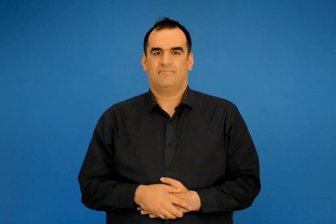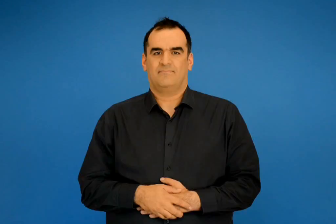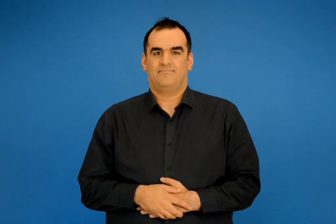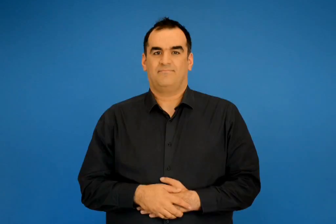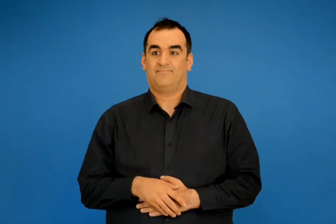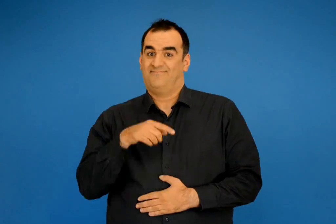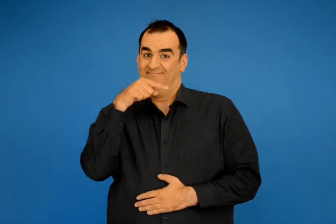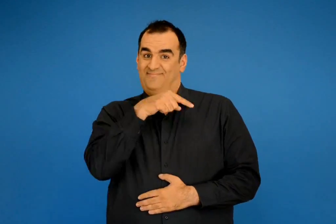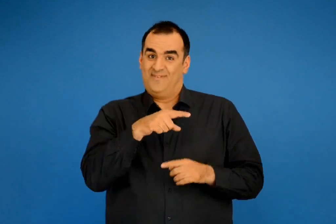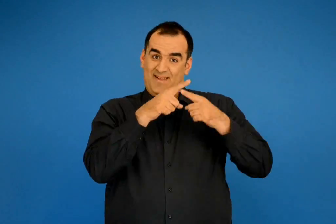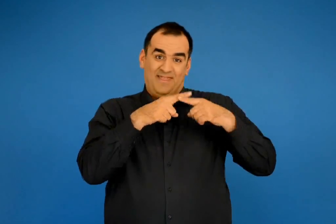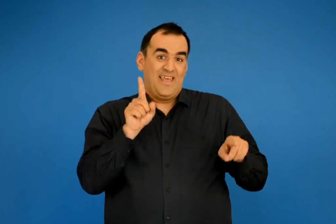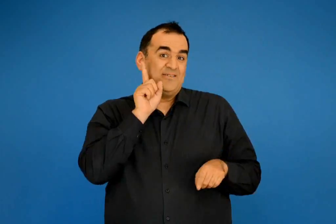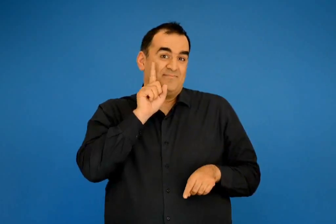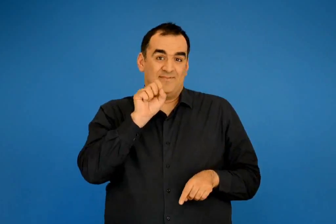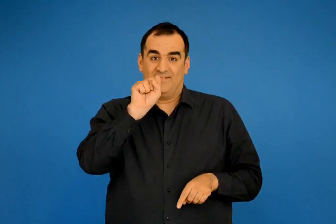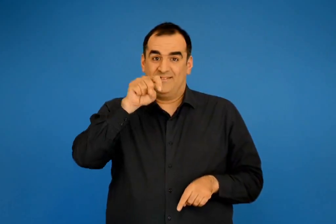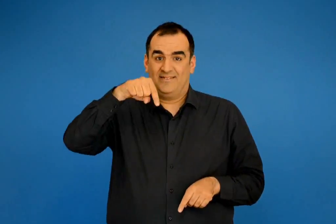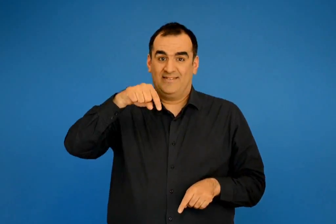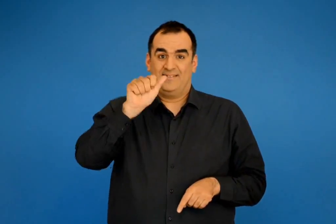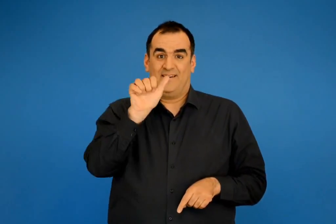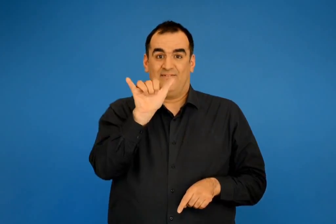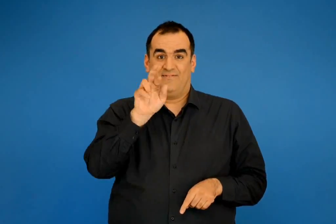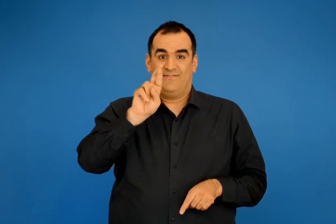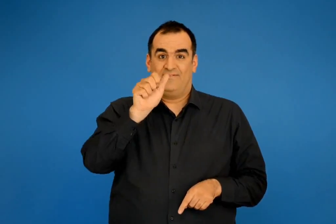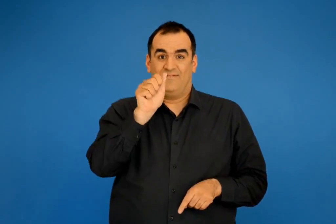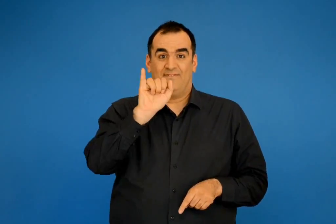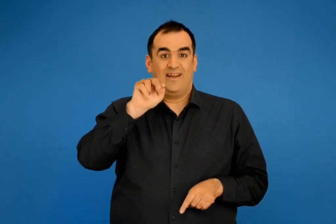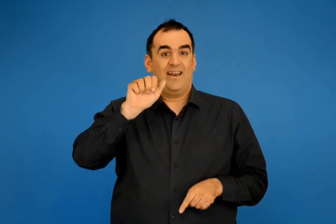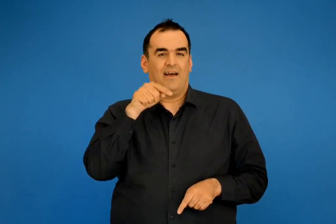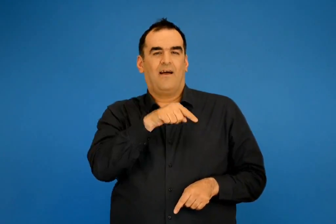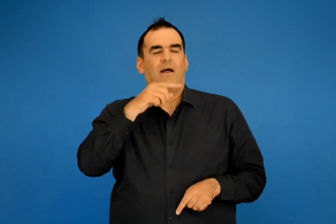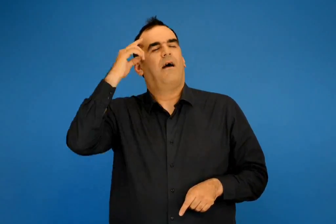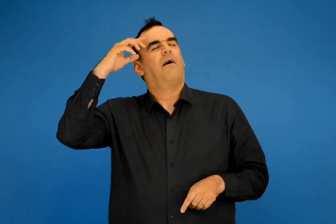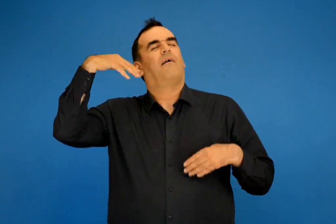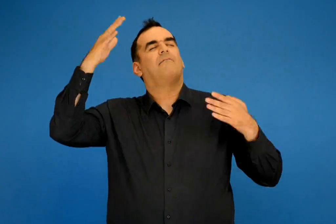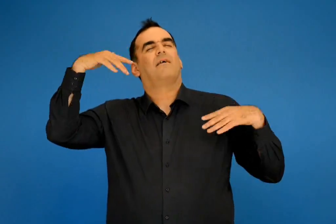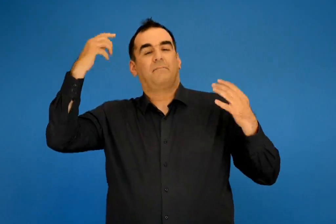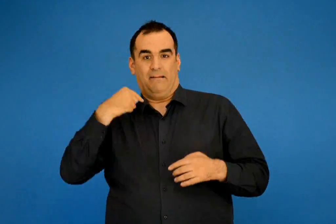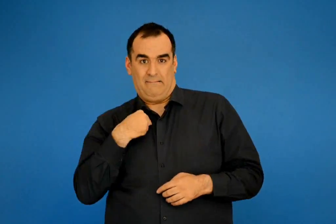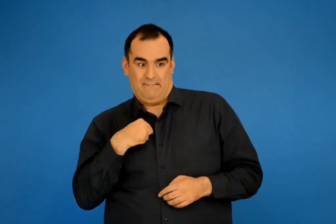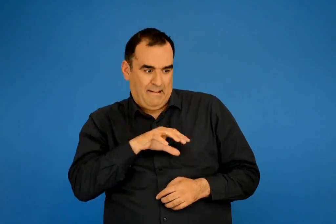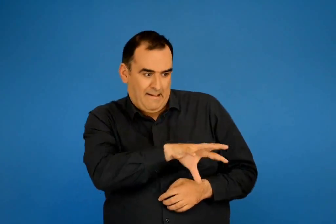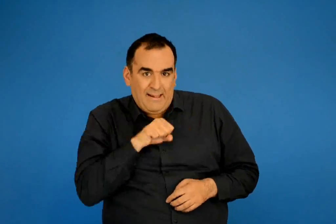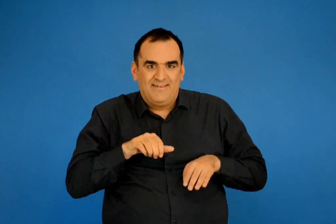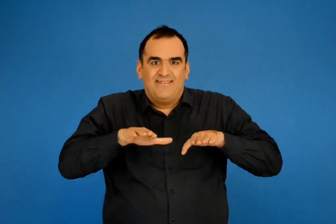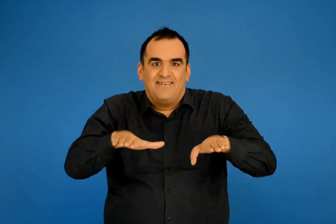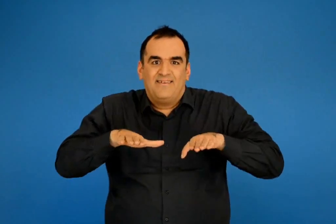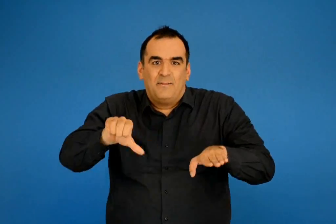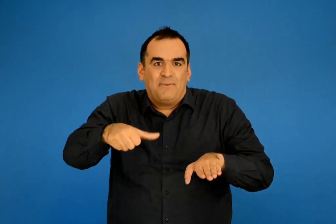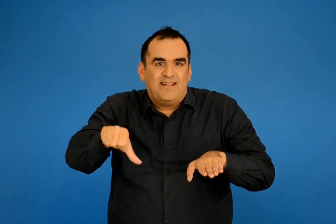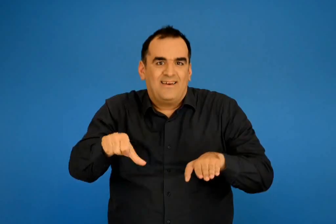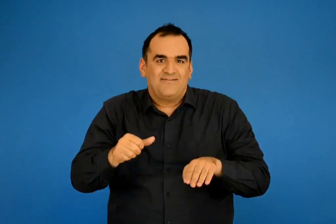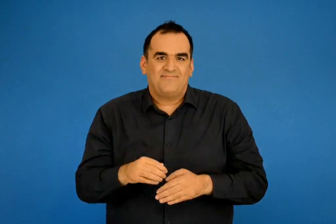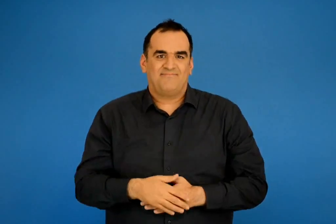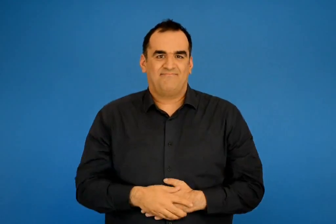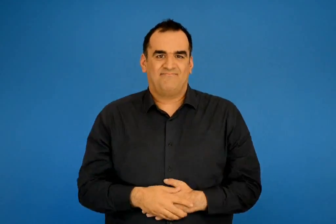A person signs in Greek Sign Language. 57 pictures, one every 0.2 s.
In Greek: κι όπως η θεία σταύραινα είναι αφηρημένη που και που θα καταφέρω να της αρπάξω καμία σπανακόπιτα
